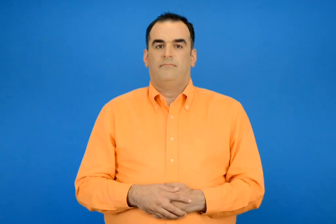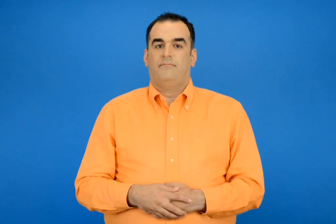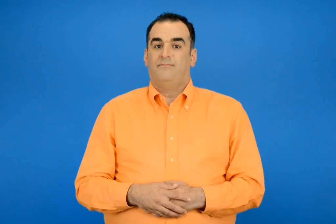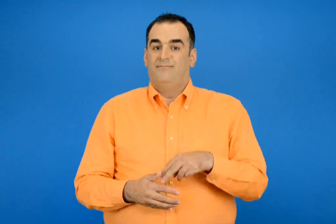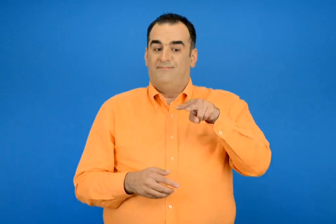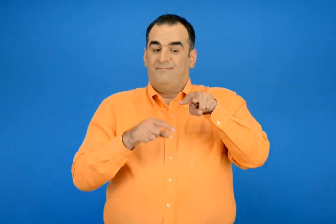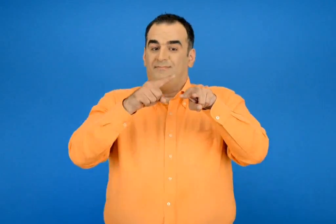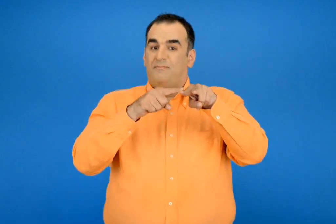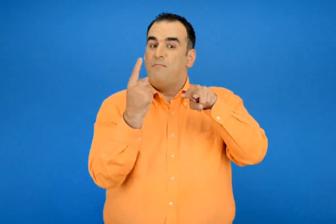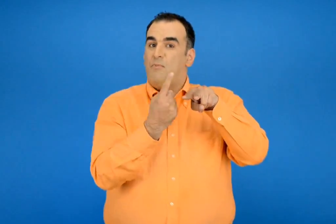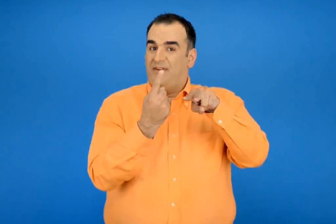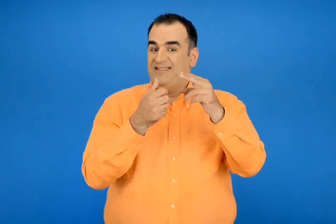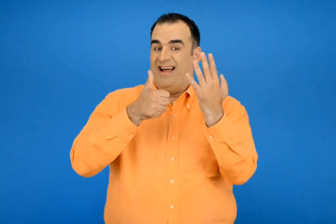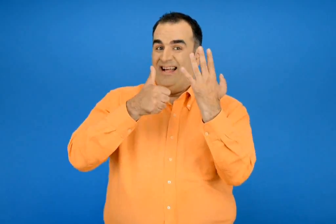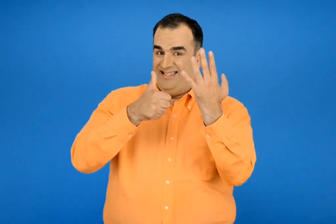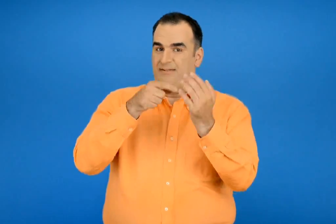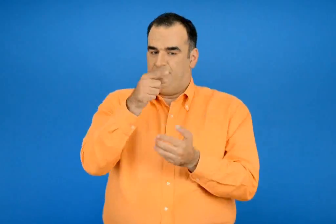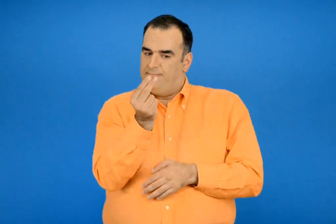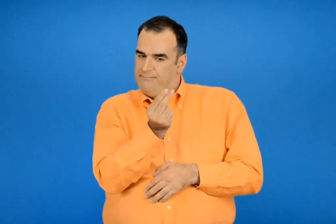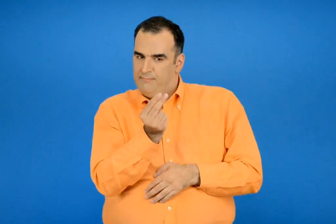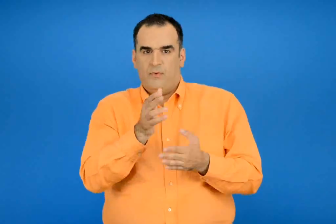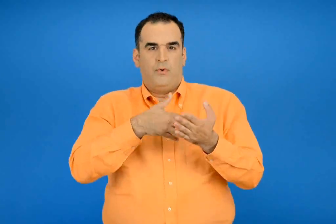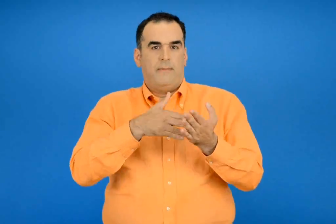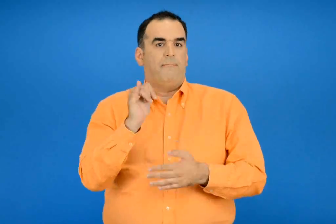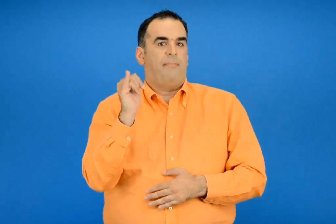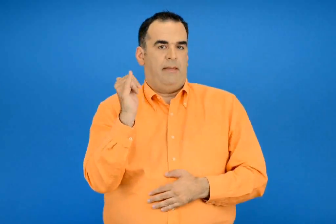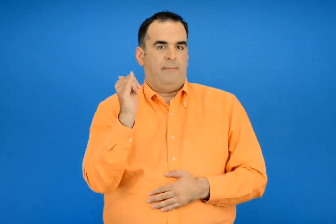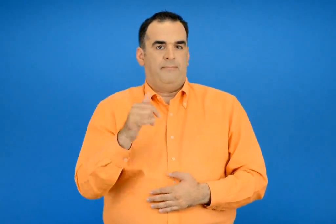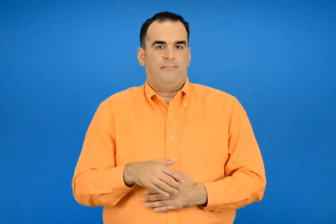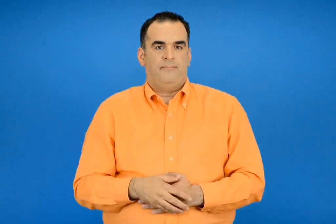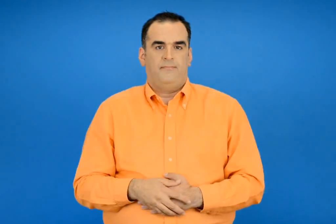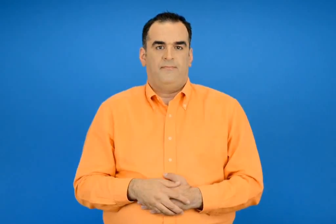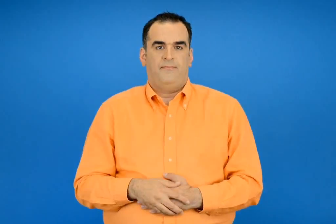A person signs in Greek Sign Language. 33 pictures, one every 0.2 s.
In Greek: το 6 στο ψηφίο των μονάδων ; τους χρωματίζω με μπλε
